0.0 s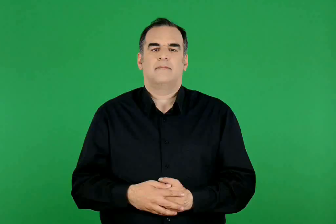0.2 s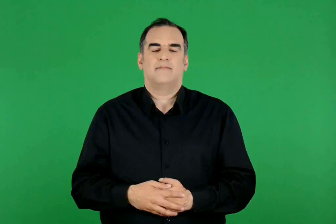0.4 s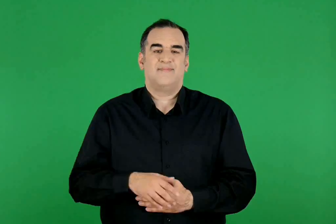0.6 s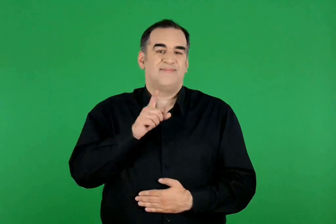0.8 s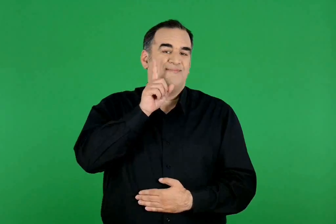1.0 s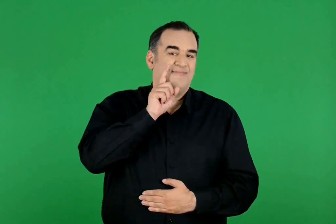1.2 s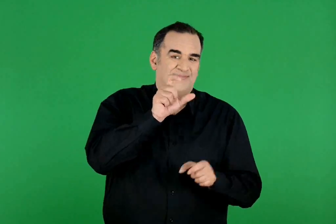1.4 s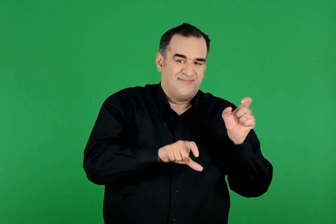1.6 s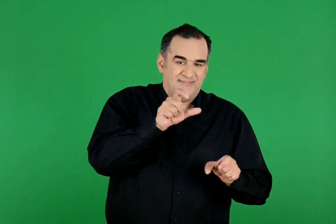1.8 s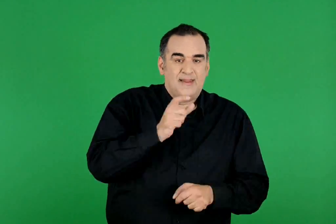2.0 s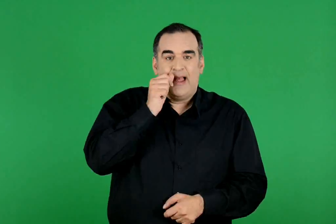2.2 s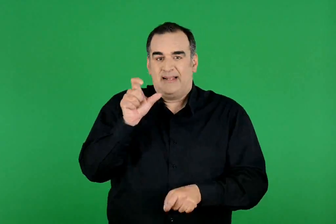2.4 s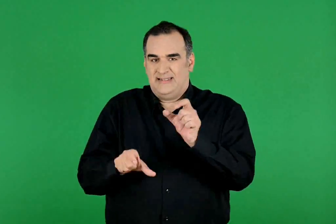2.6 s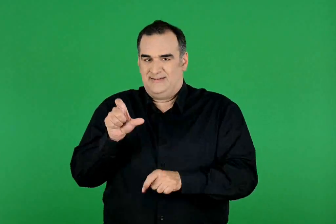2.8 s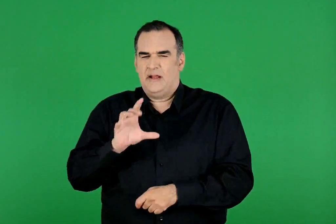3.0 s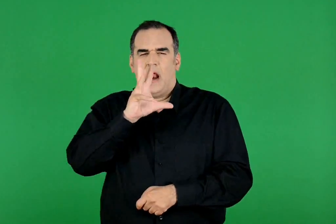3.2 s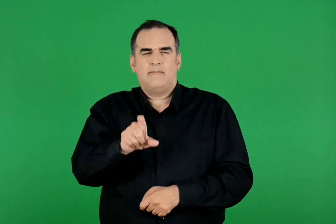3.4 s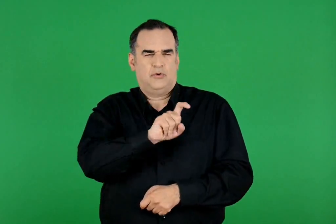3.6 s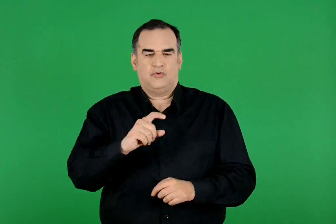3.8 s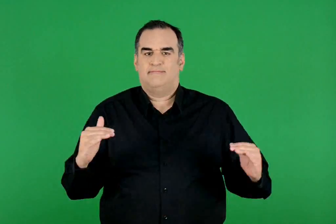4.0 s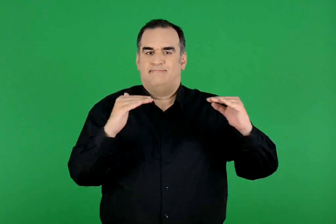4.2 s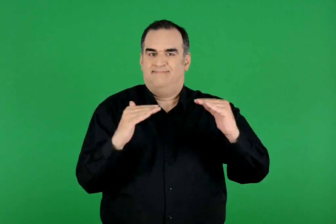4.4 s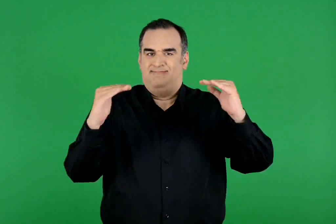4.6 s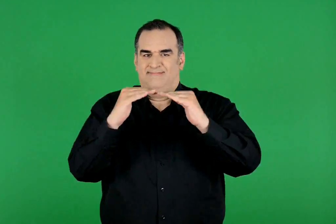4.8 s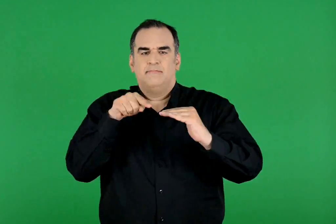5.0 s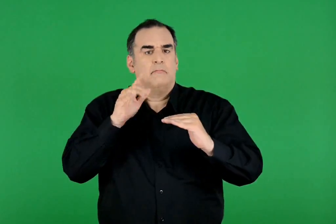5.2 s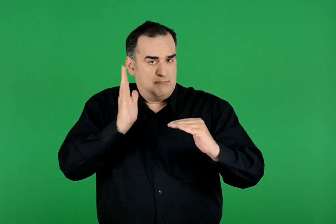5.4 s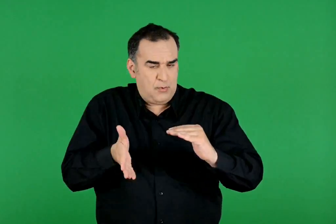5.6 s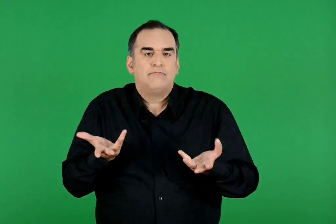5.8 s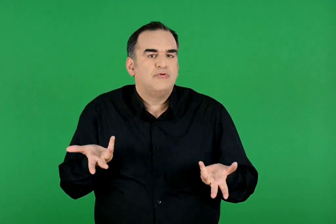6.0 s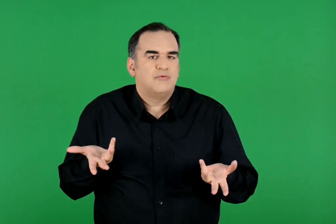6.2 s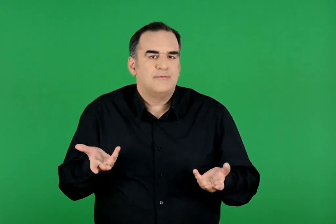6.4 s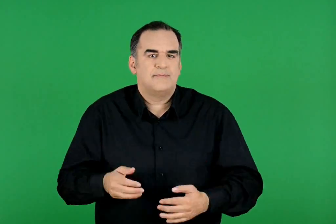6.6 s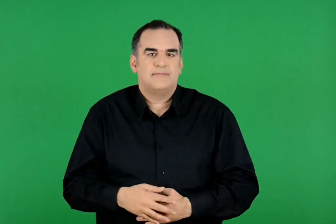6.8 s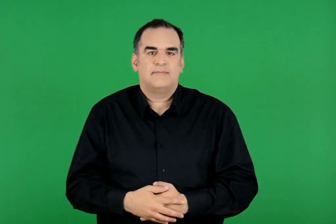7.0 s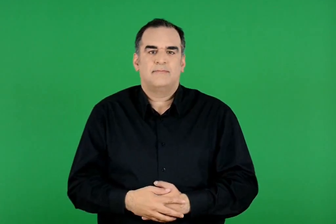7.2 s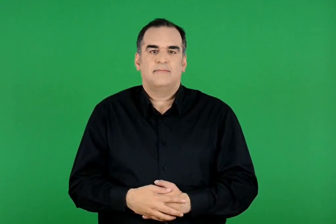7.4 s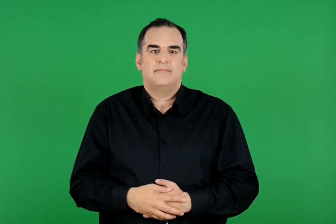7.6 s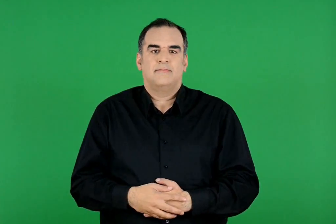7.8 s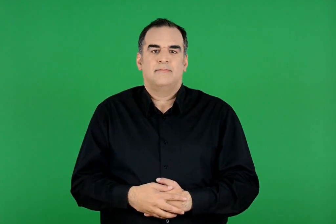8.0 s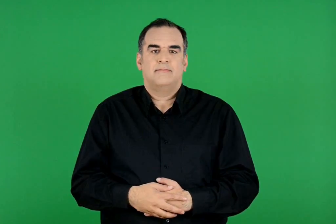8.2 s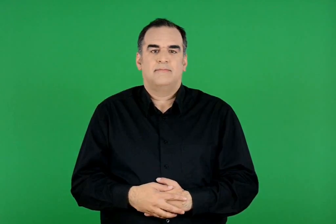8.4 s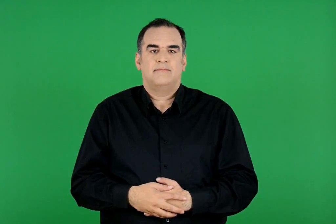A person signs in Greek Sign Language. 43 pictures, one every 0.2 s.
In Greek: πώς οι γυναίκες και οι άντρες μπορούν να είναι ίσοι στην καθημερινή τους ζωή ;
